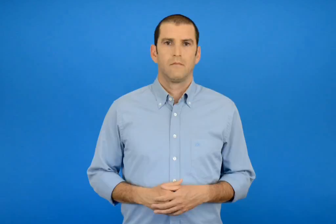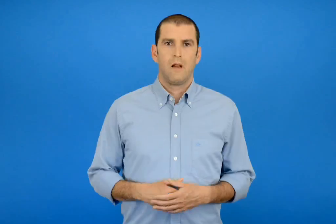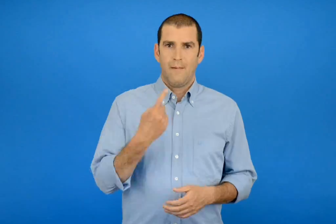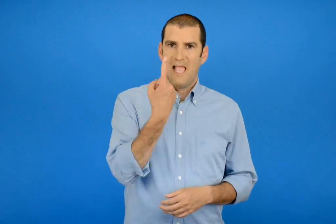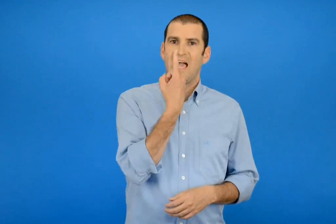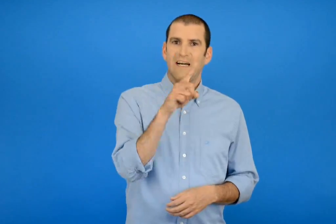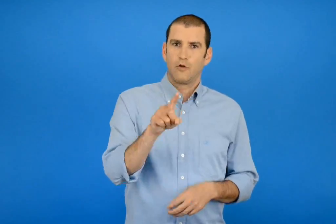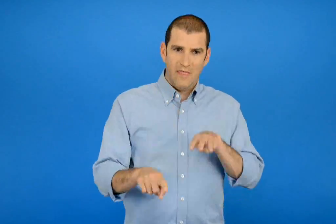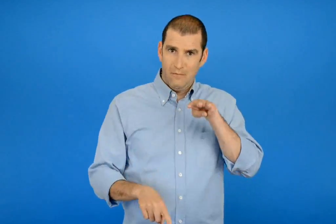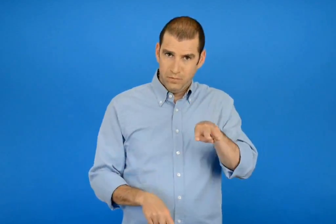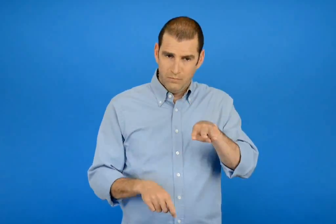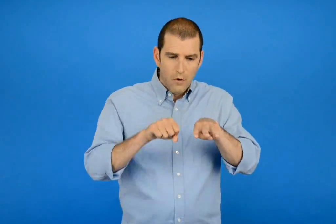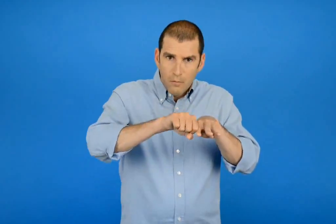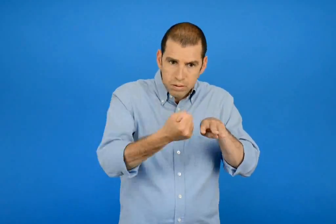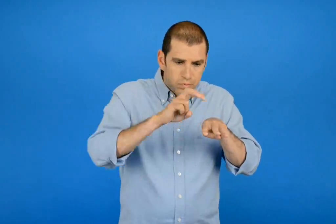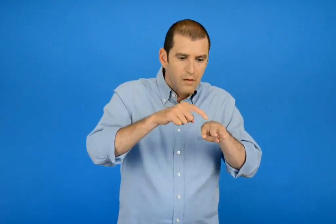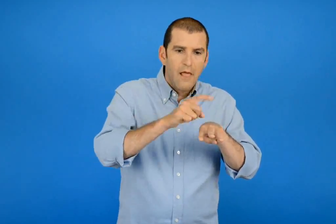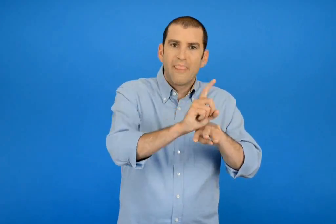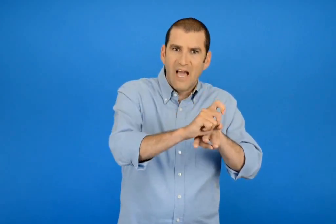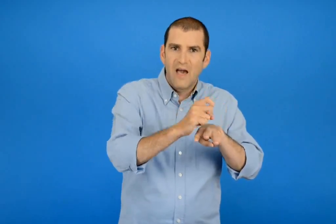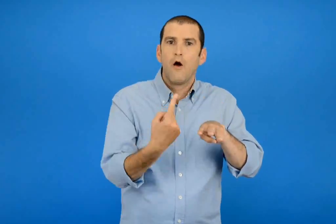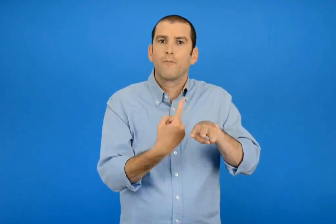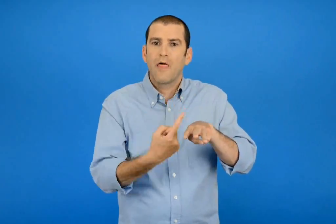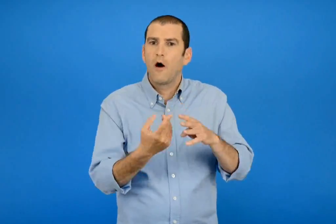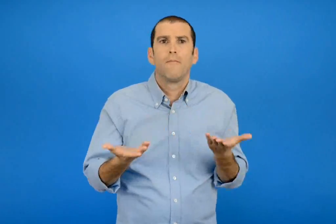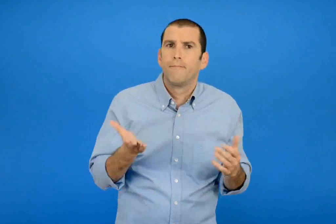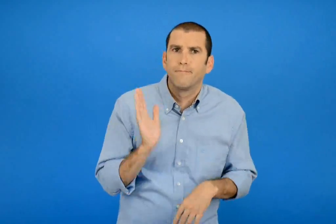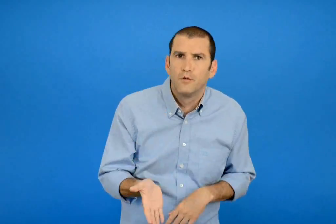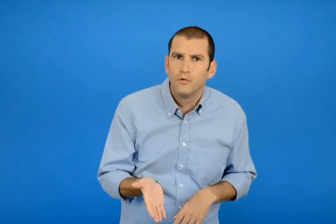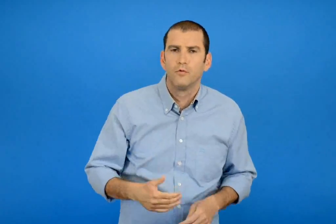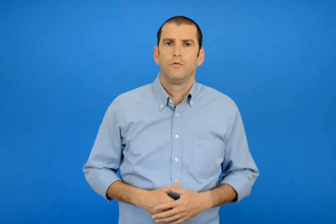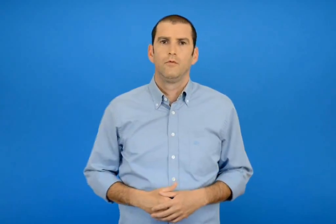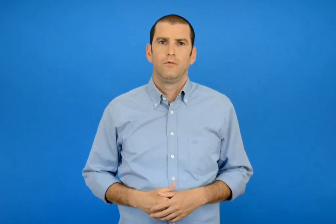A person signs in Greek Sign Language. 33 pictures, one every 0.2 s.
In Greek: πως μπορώ να αναλύσω μια εκατοντάδα σε δεκάδες και μονάδες ;
